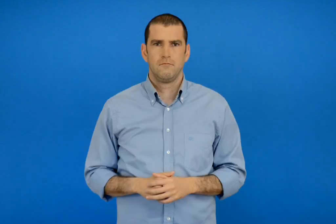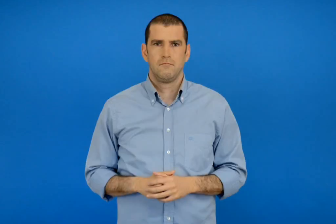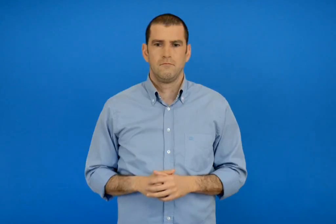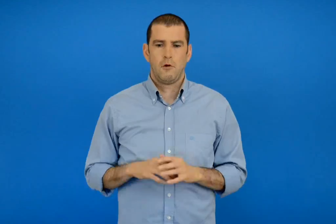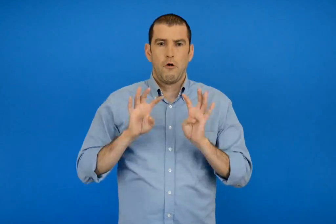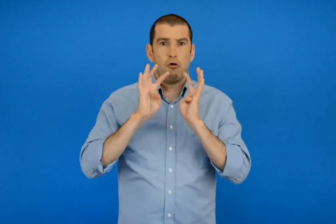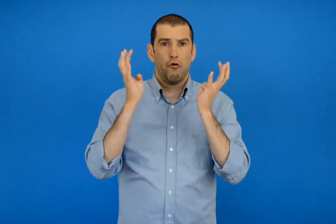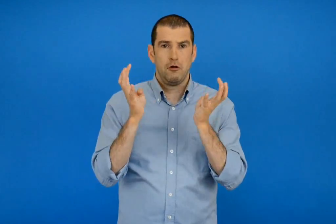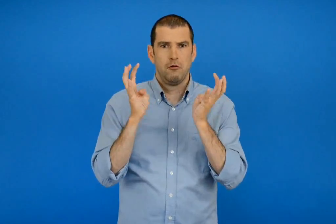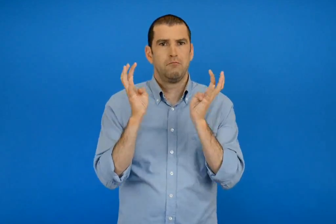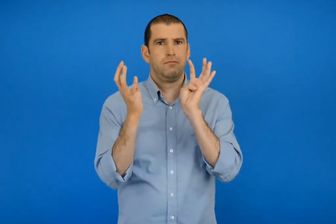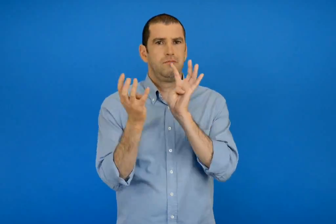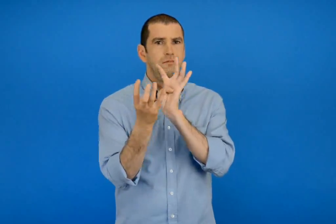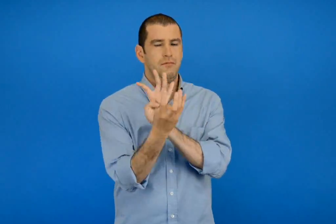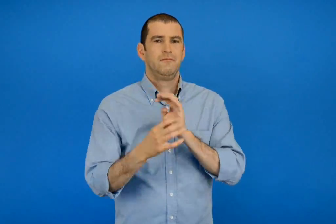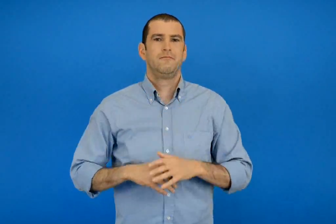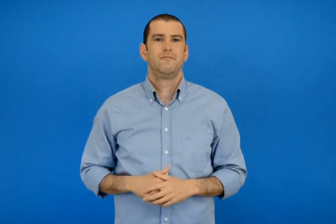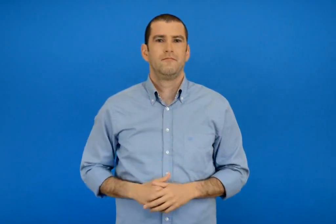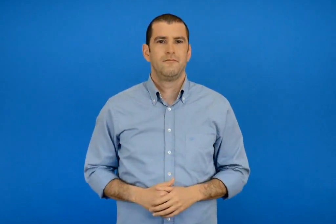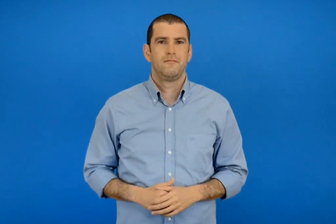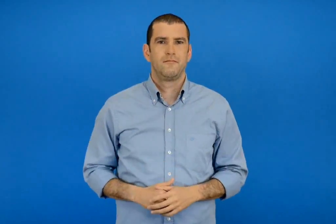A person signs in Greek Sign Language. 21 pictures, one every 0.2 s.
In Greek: συμεών σαββίδης γύρω γύρω όλοι
